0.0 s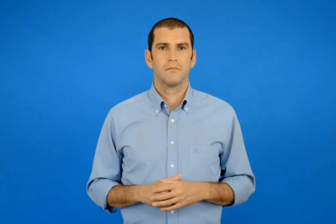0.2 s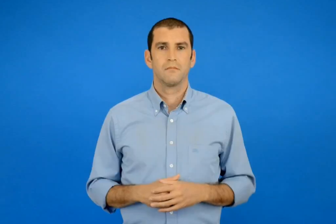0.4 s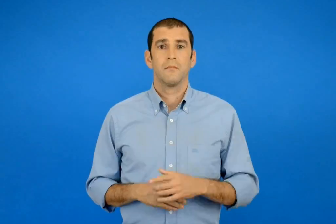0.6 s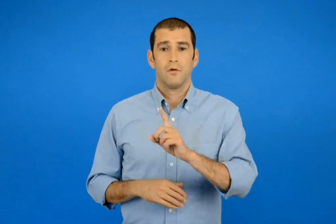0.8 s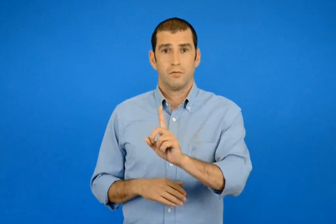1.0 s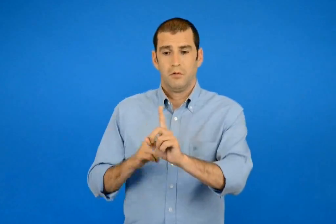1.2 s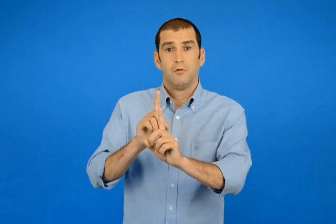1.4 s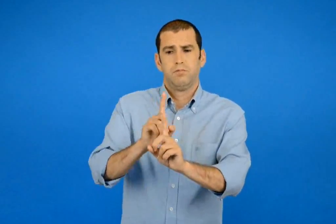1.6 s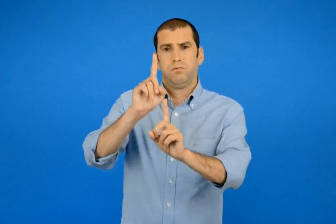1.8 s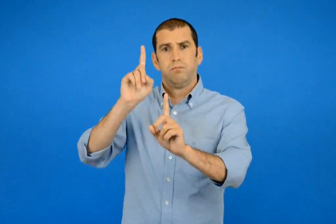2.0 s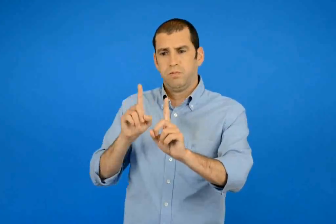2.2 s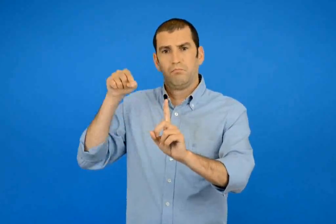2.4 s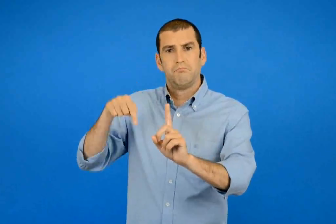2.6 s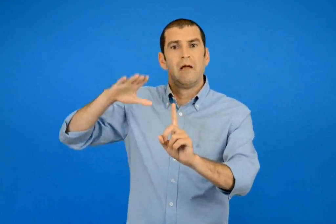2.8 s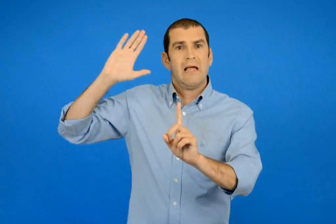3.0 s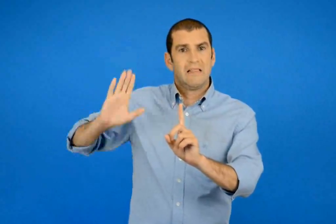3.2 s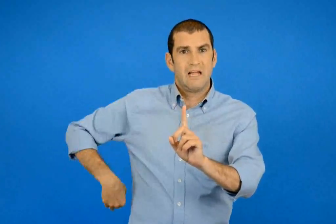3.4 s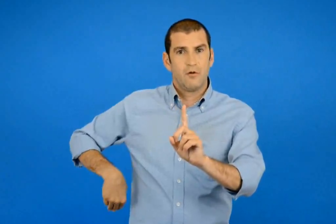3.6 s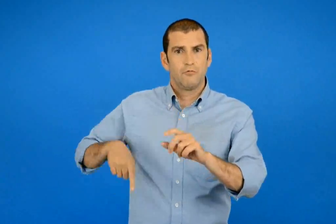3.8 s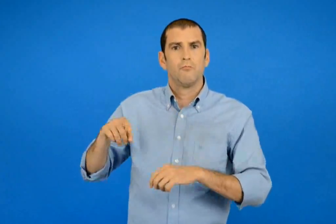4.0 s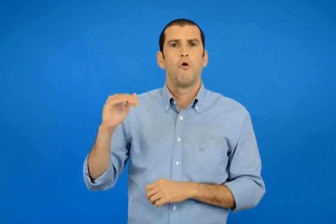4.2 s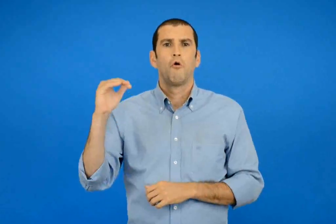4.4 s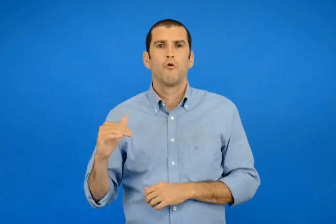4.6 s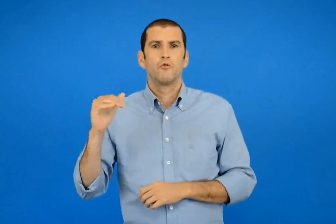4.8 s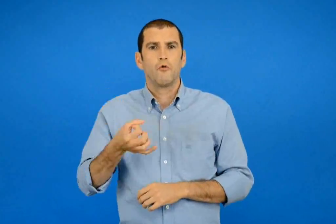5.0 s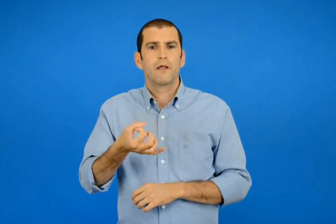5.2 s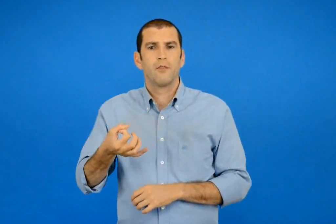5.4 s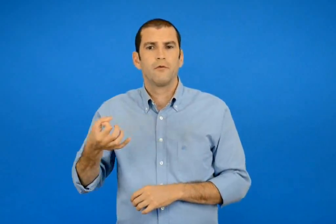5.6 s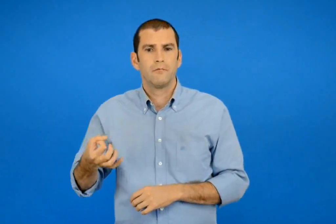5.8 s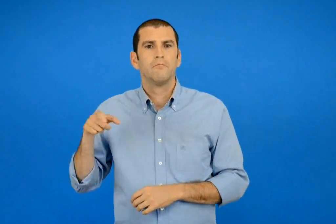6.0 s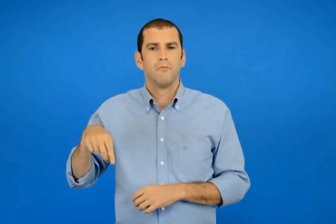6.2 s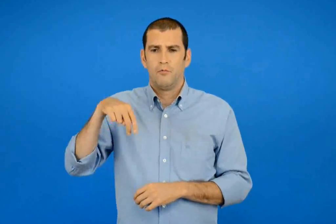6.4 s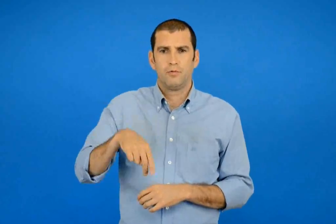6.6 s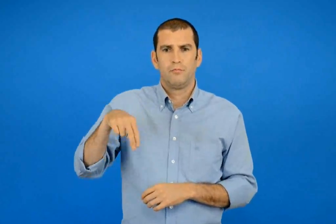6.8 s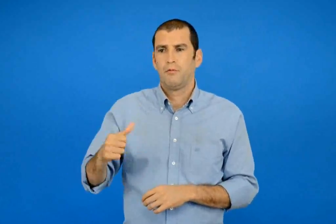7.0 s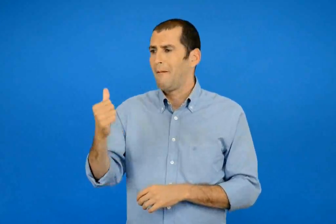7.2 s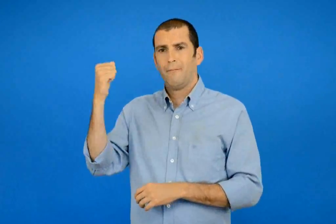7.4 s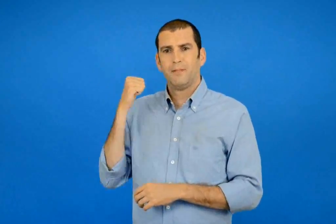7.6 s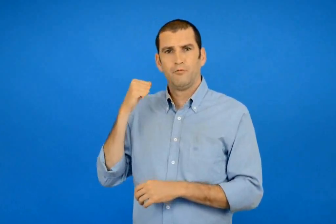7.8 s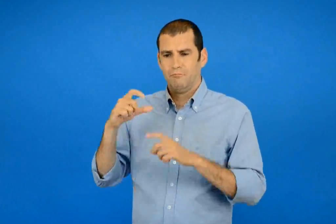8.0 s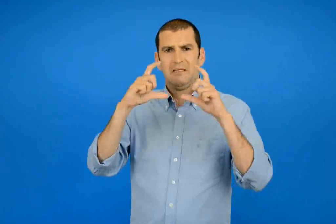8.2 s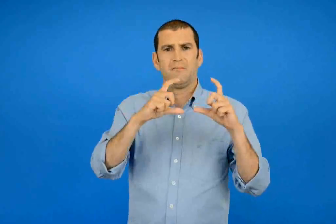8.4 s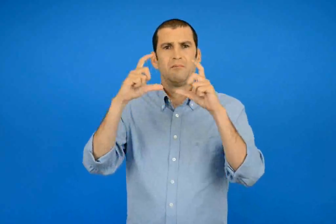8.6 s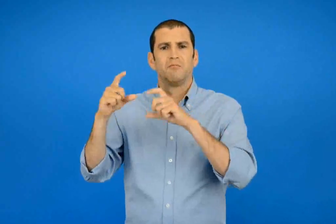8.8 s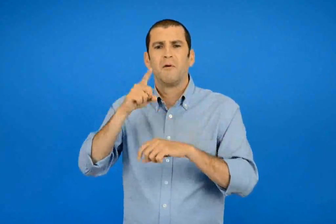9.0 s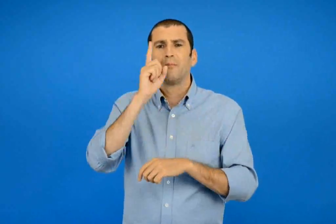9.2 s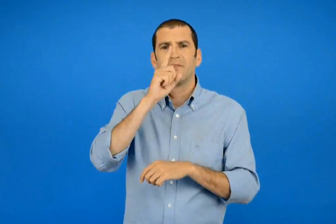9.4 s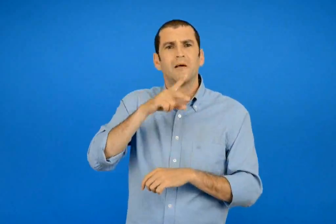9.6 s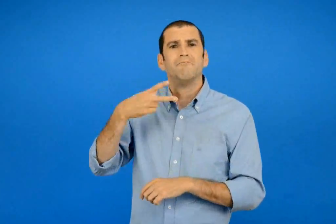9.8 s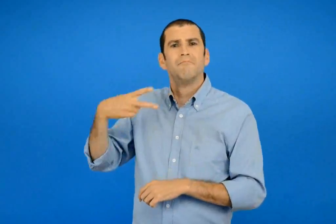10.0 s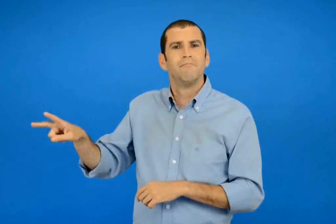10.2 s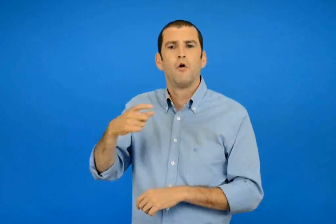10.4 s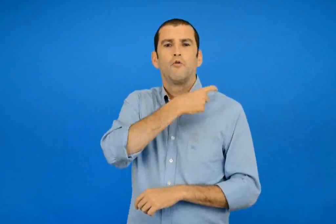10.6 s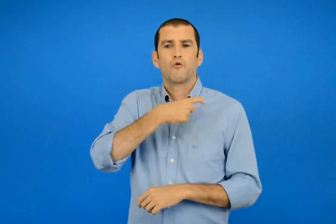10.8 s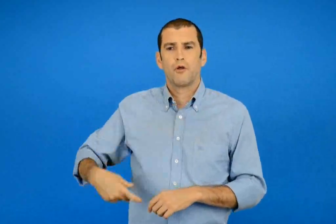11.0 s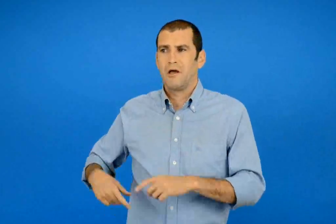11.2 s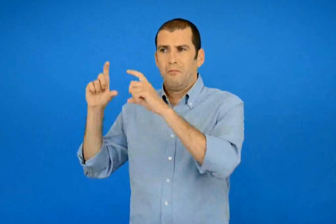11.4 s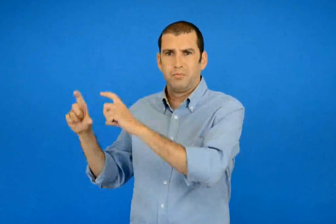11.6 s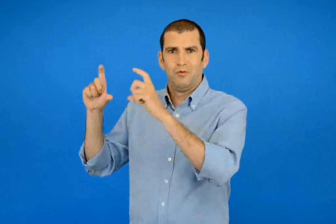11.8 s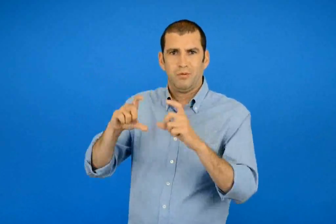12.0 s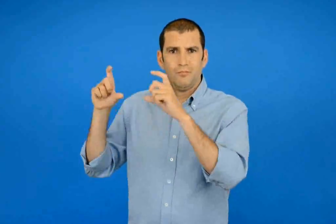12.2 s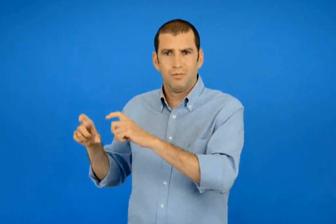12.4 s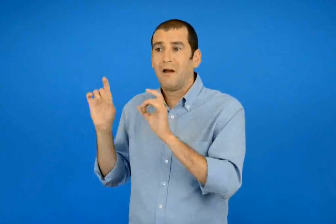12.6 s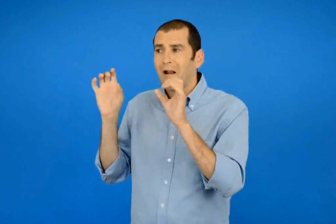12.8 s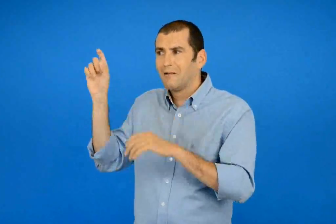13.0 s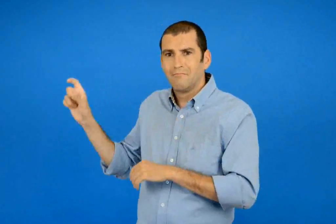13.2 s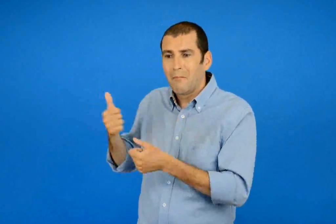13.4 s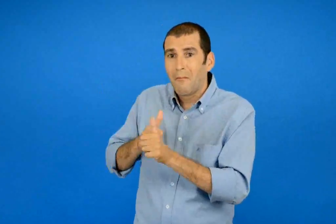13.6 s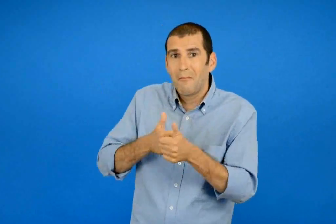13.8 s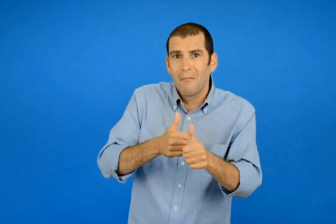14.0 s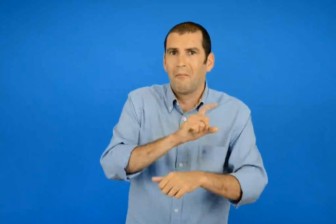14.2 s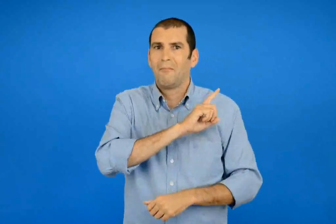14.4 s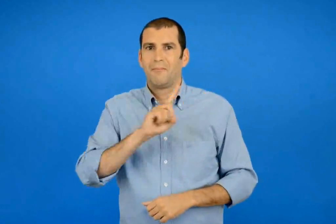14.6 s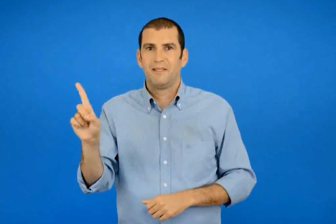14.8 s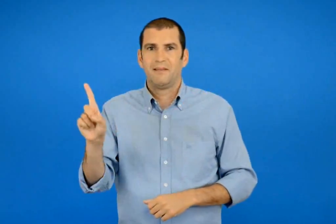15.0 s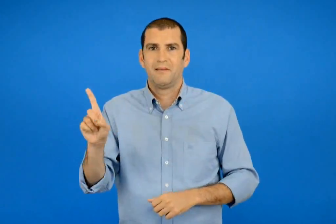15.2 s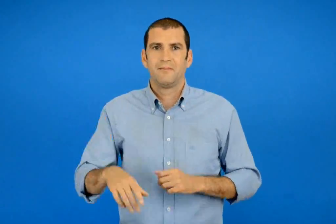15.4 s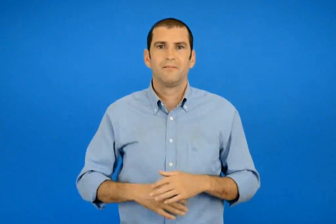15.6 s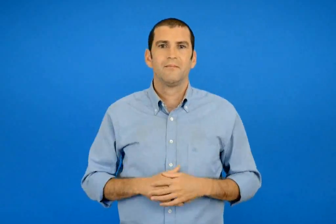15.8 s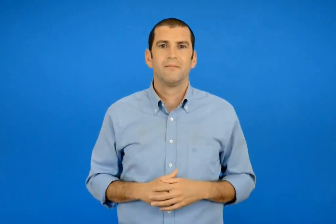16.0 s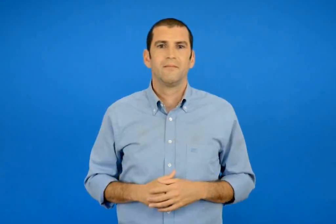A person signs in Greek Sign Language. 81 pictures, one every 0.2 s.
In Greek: και τελευταίος ο κοντορεβιθούλης που άφηνε πίσω τους ψεύτικα σήματα της τροχαίας για να μην μπορεί κάνεις να τους ακολουθήσει
